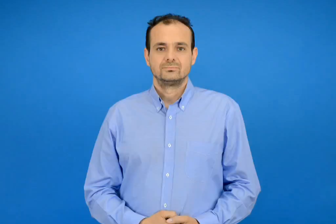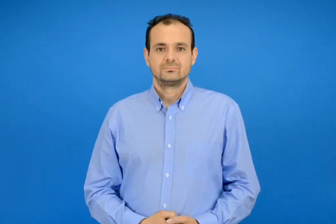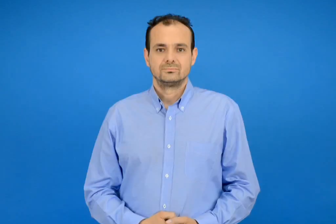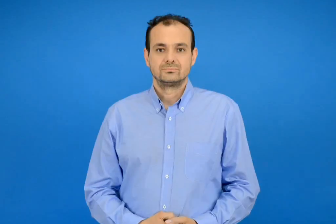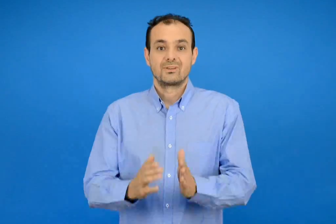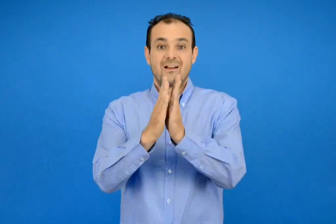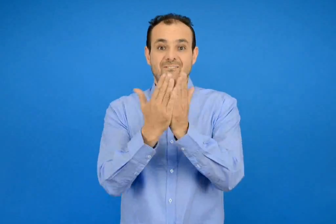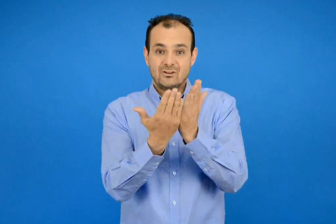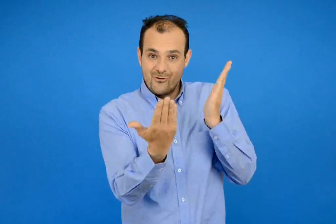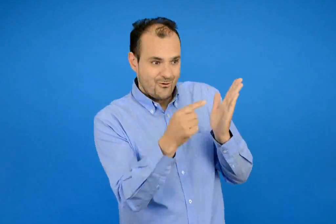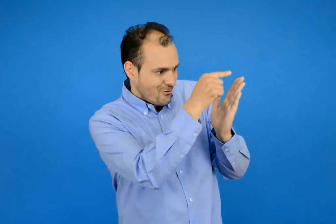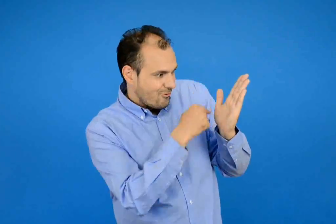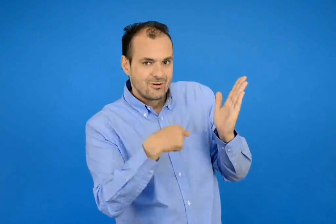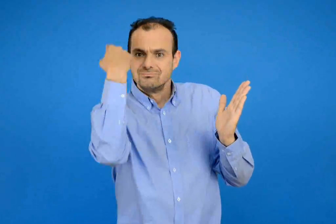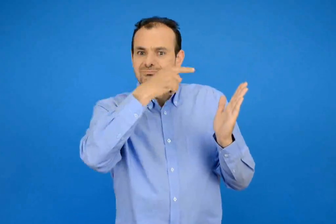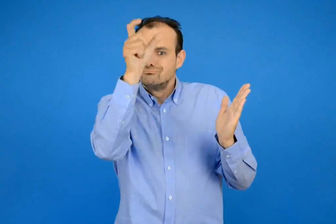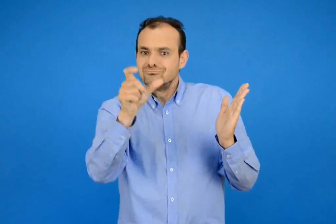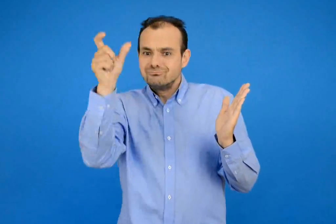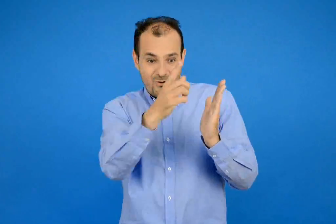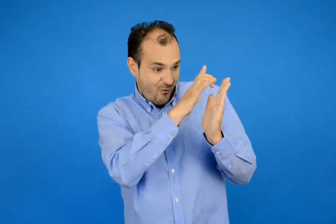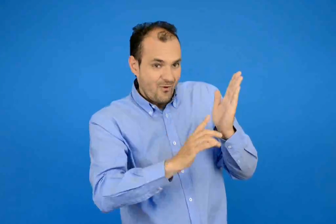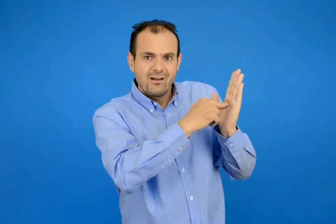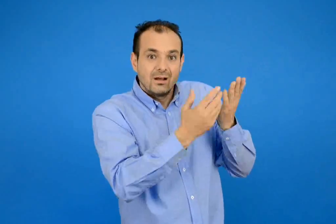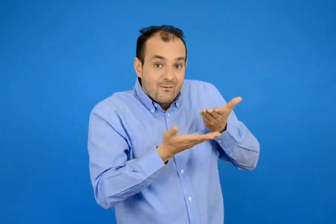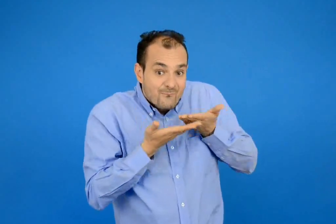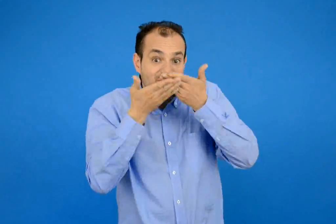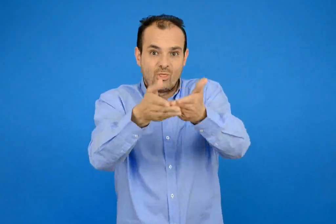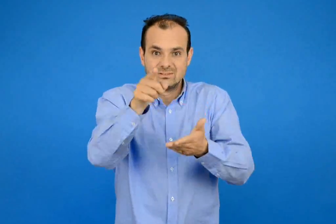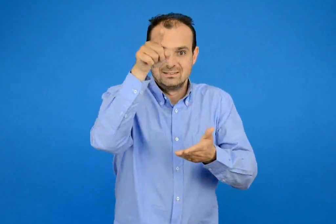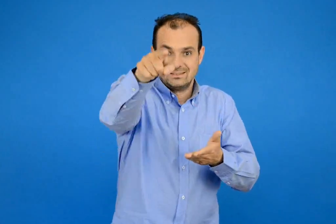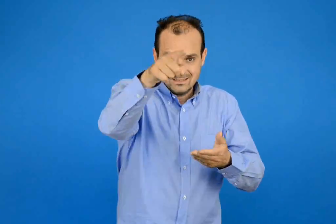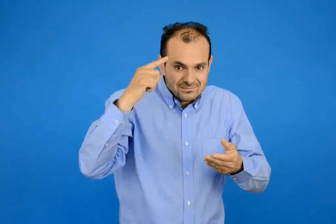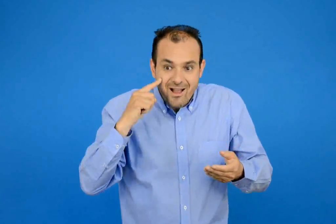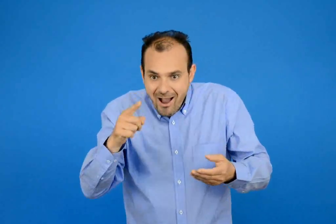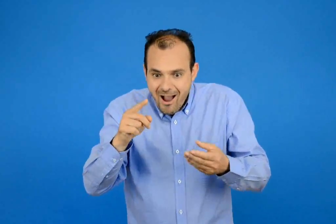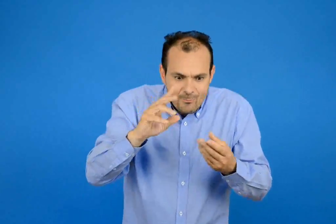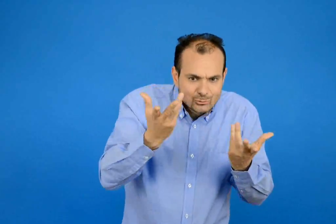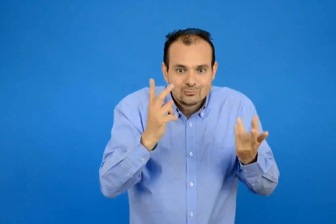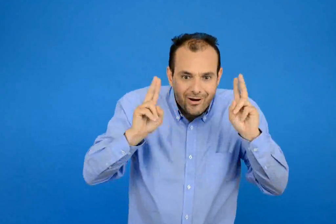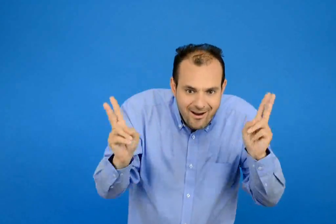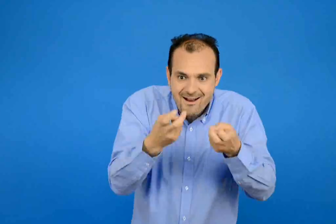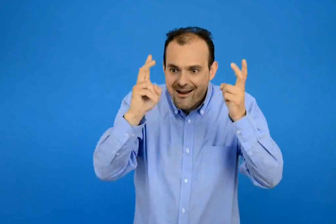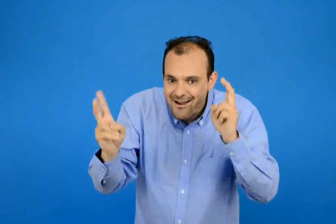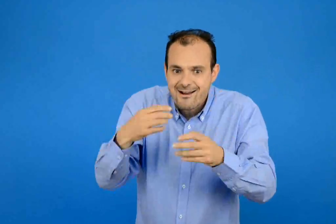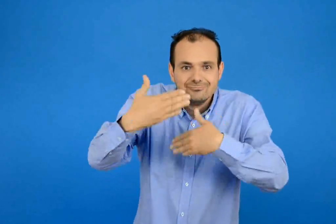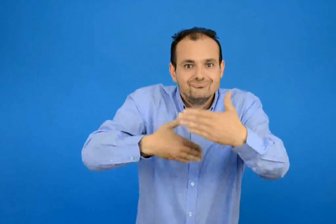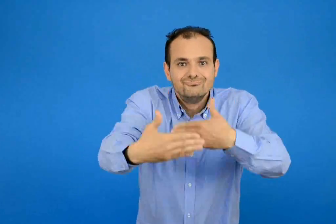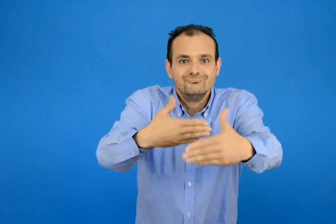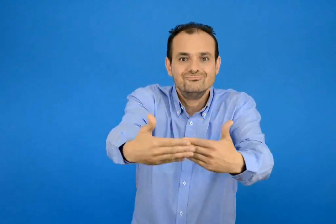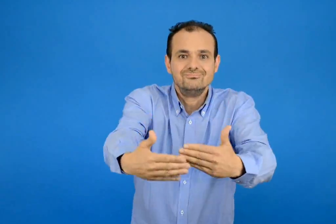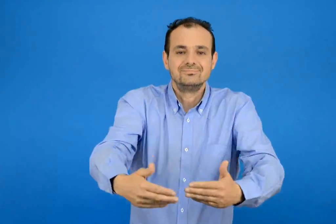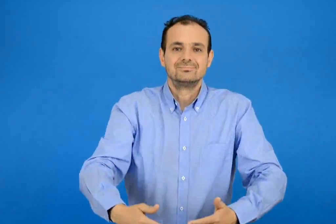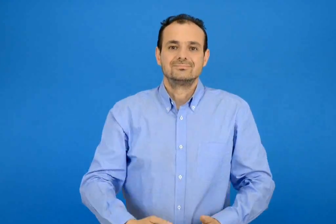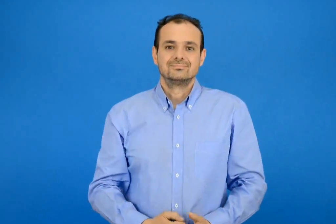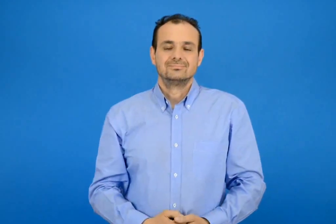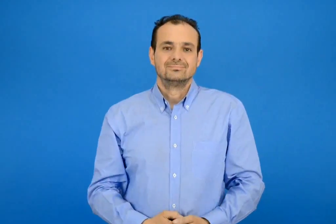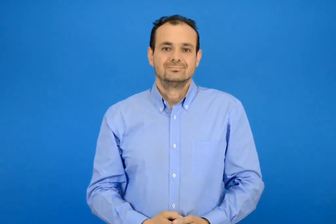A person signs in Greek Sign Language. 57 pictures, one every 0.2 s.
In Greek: οι κεντρικοί ήρωες του βιβλίου εμφανίζονται για να βοηθήσουν στη σταθερή σεναριακή δομή των δραστηριοτήτων ανακάλυψης
